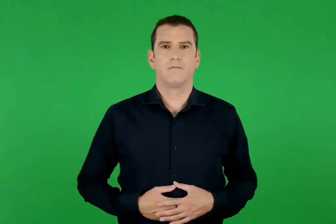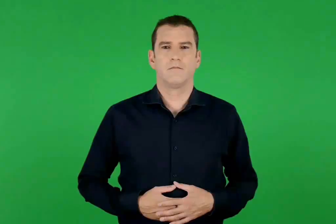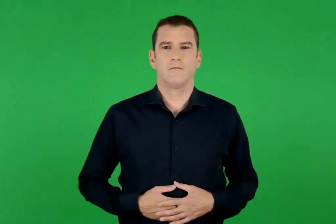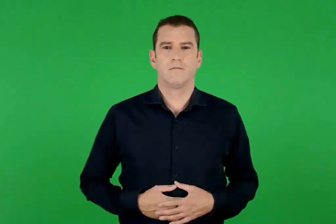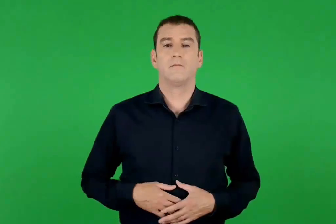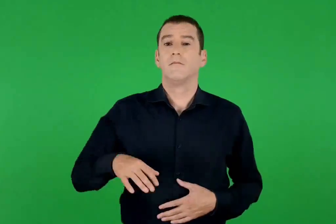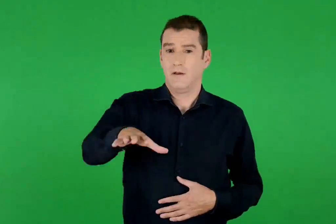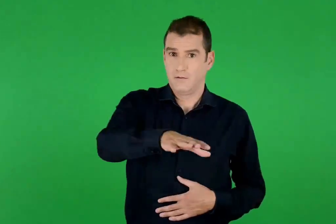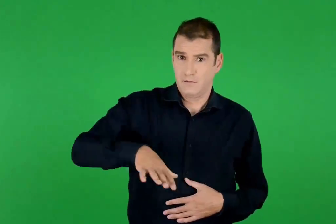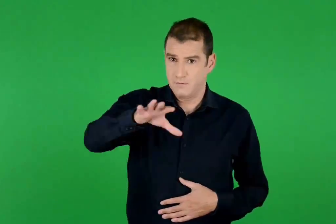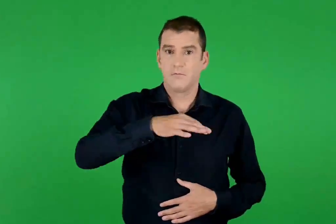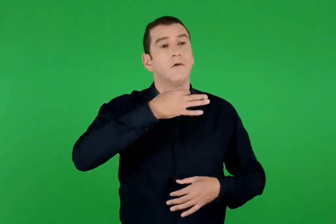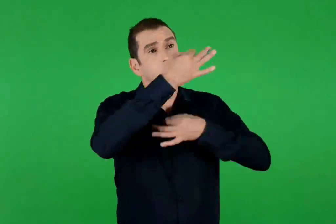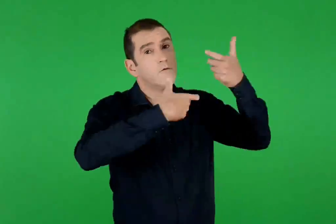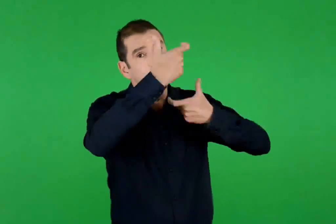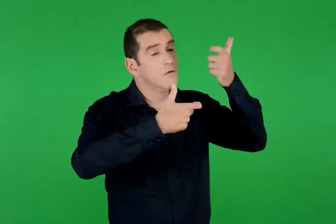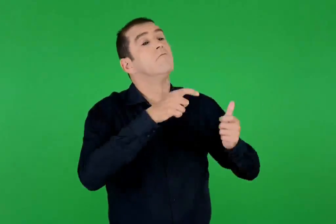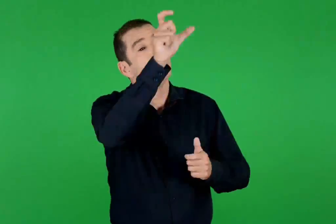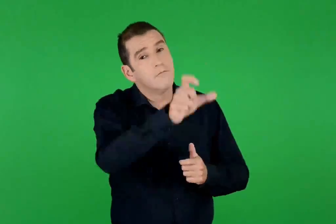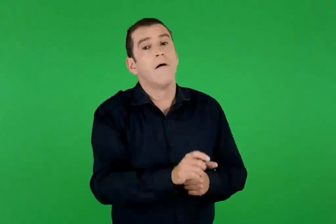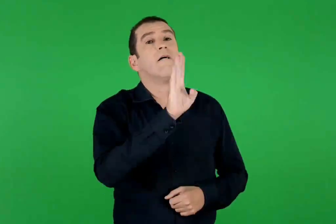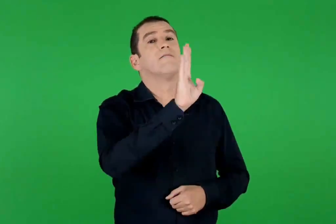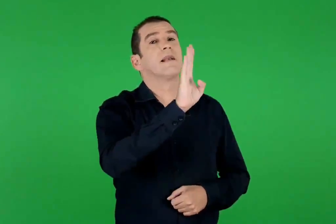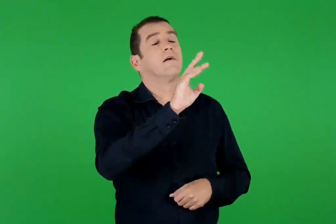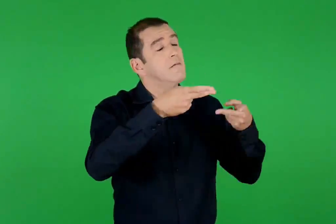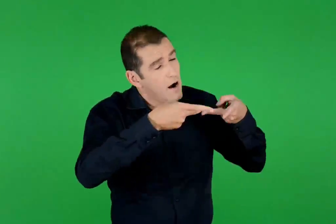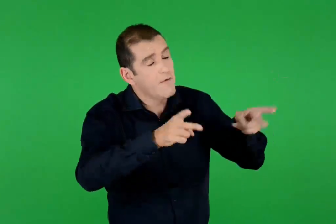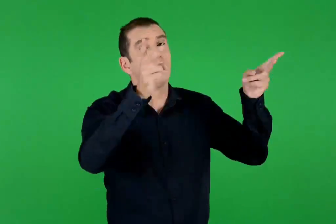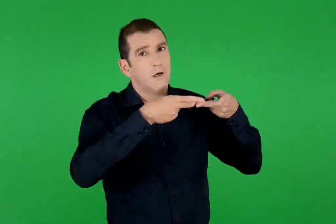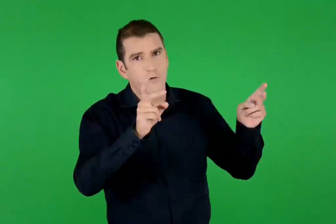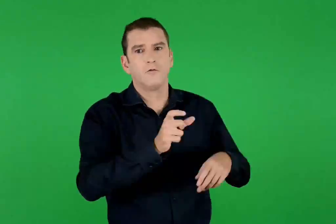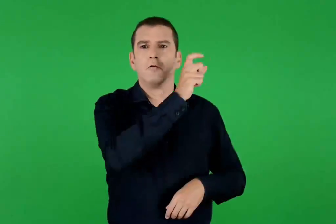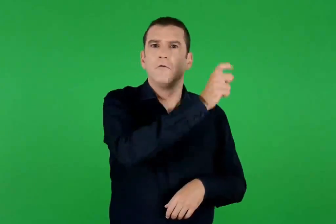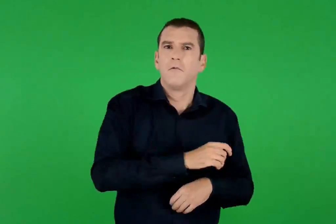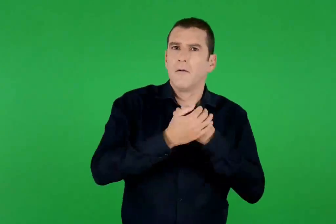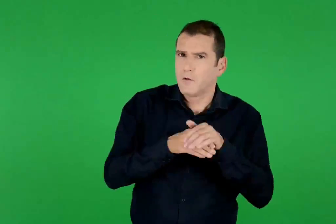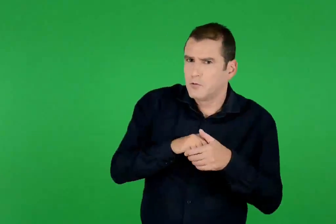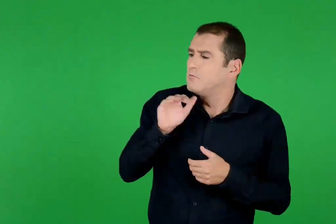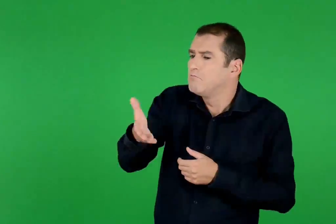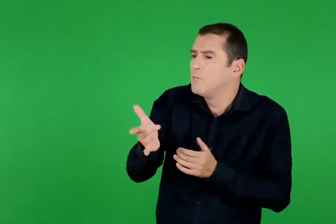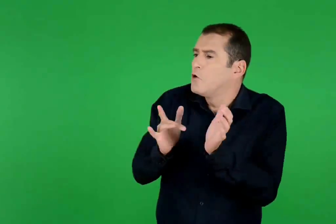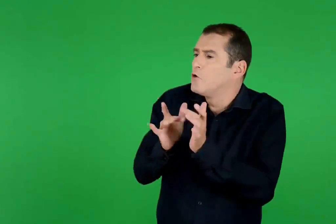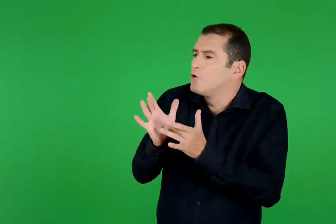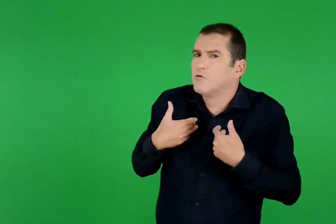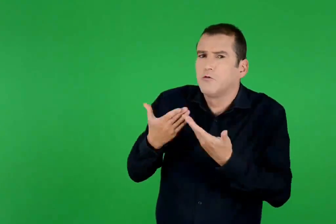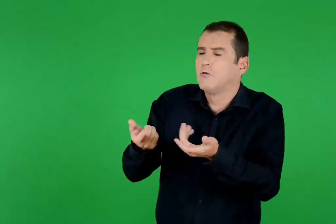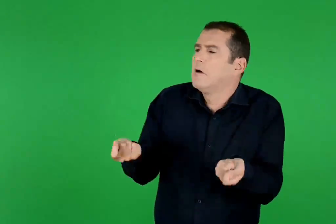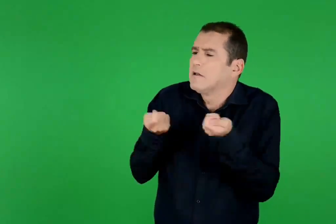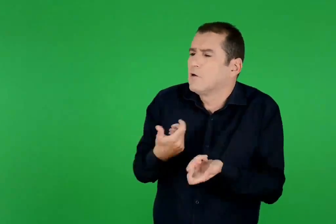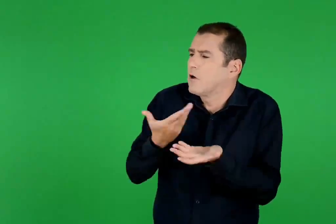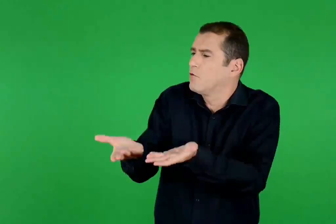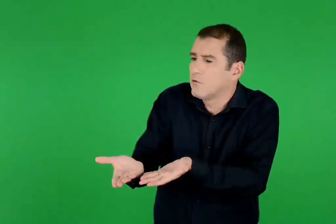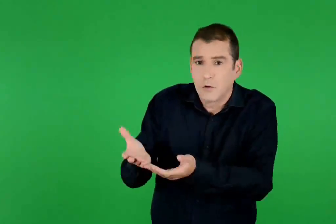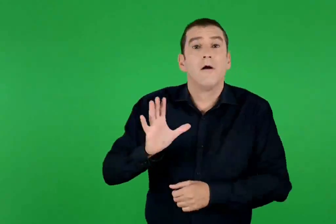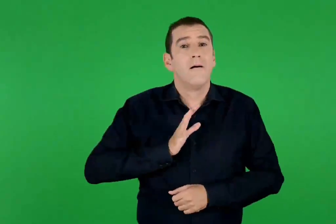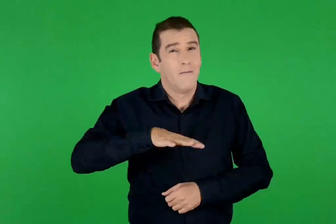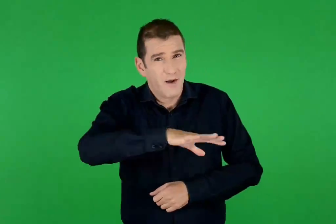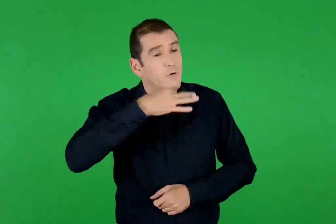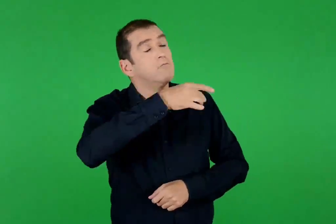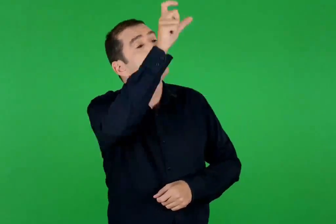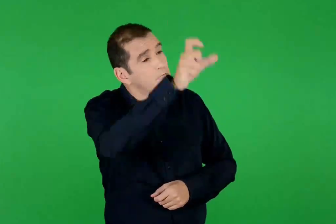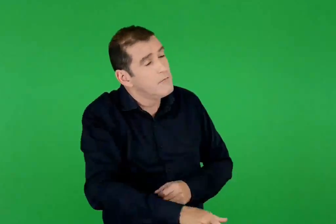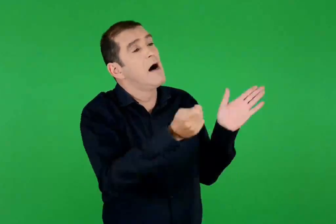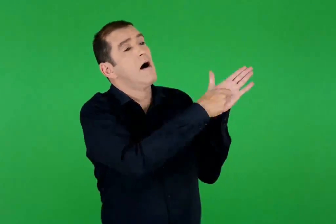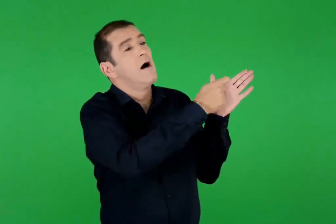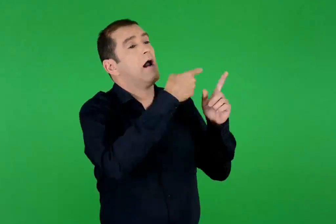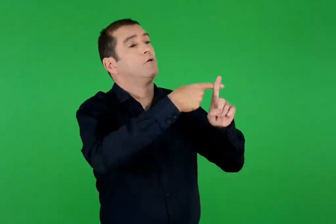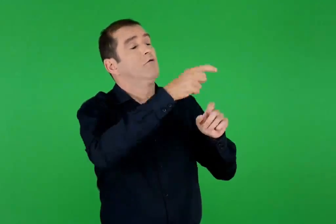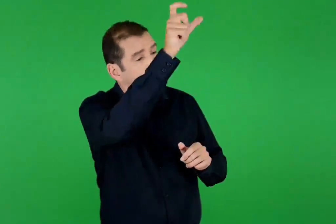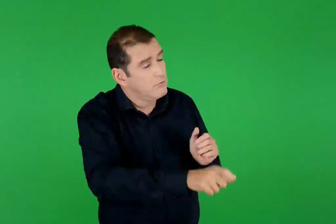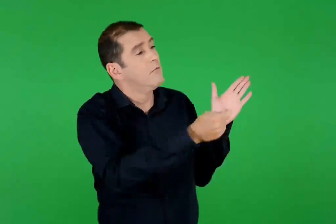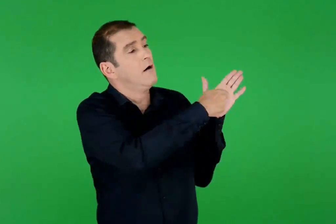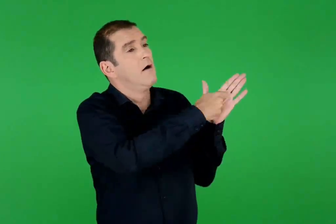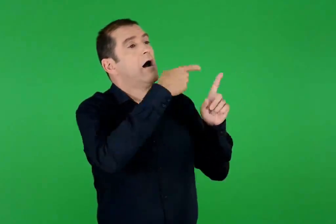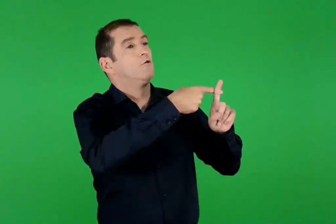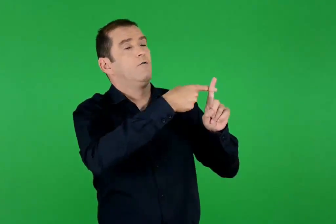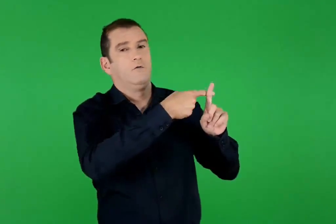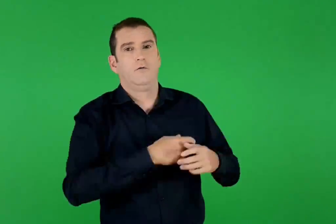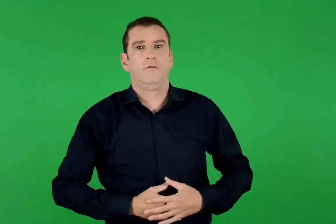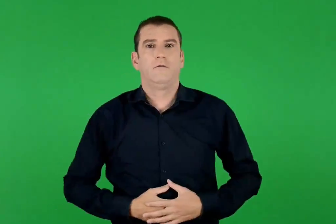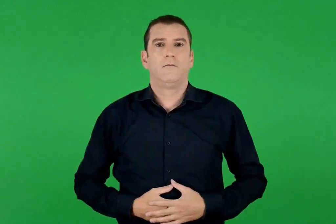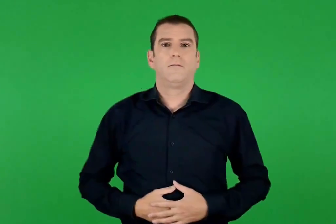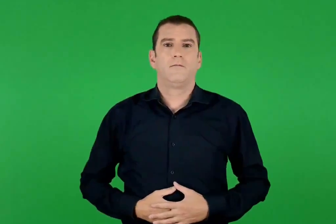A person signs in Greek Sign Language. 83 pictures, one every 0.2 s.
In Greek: εκείνοι του φώναζαν να ελευθερώσει τον βαραββά. και τον ιησού τι να τον κάνω ;. να τον σταυρώσεις φώναζε άγρια το πλήθος. να τον σταυρώσεις
